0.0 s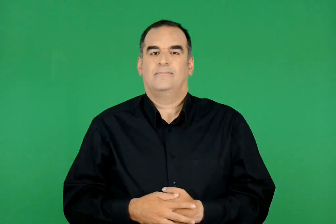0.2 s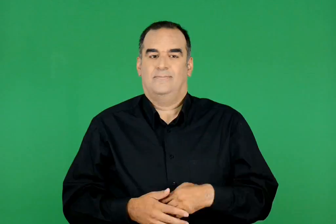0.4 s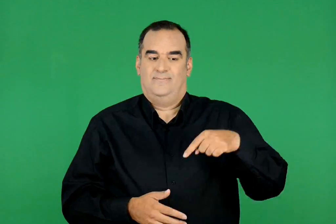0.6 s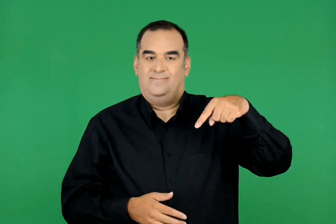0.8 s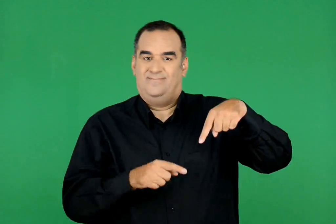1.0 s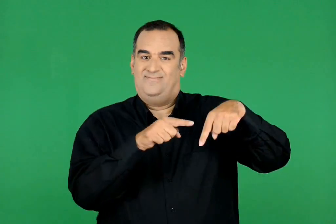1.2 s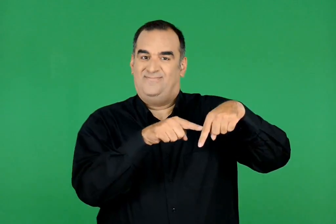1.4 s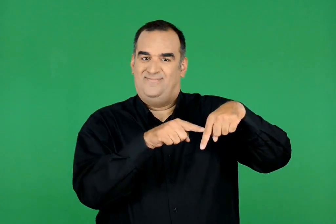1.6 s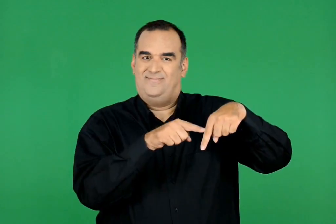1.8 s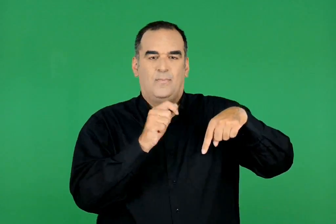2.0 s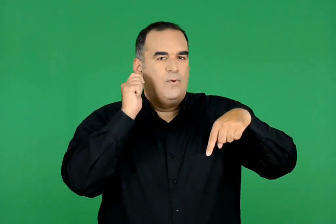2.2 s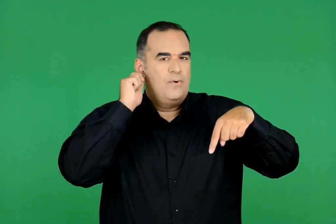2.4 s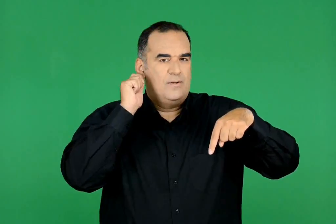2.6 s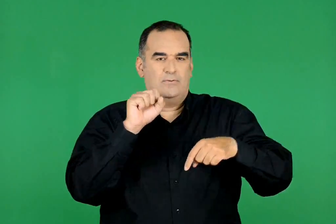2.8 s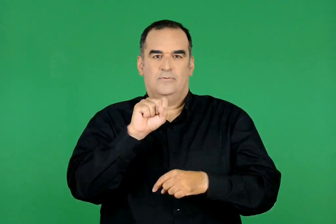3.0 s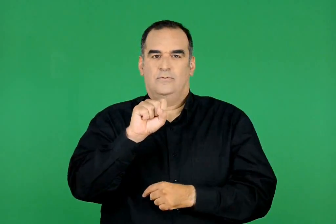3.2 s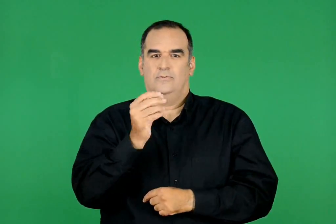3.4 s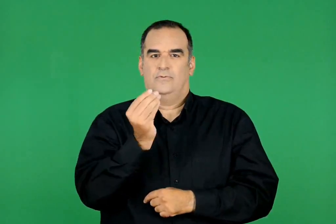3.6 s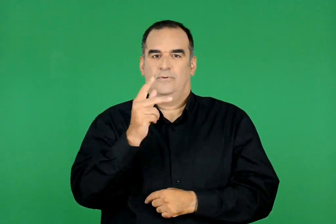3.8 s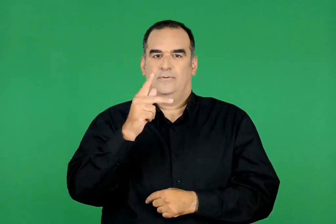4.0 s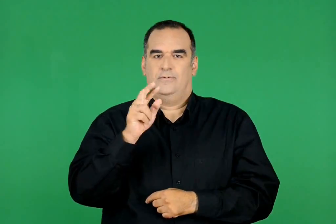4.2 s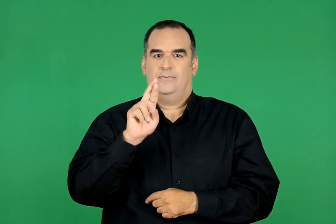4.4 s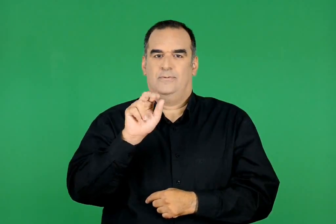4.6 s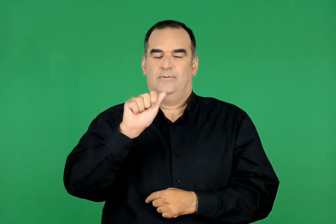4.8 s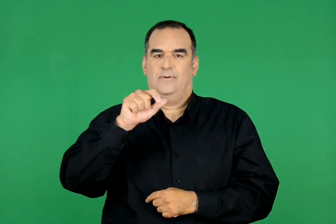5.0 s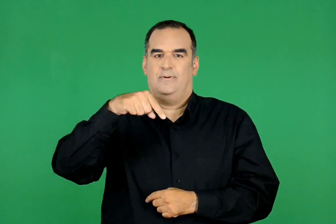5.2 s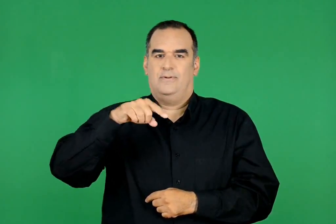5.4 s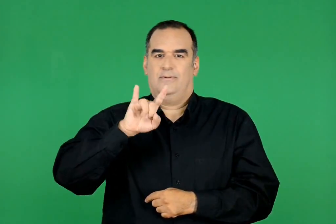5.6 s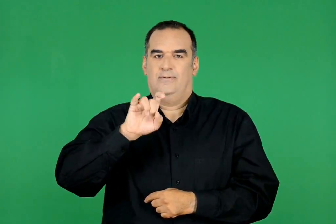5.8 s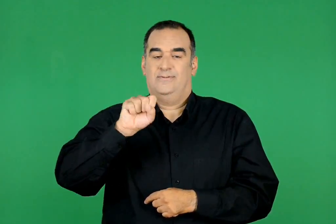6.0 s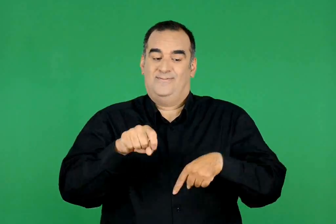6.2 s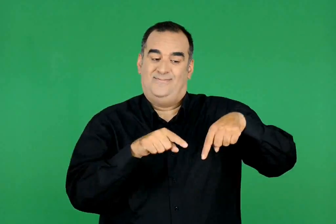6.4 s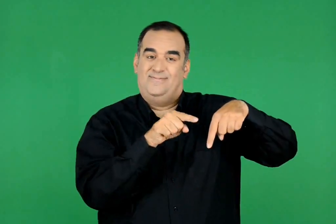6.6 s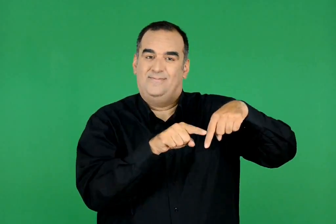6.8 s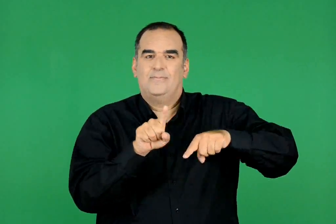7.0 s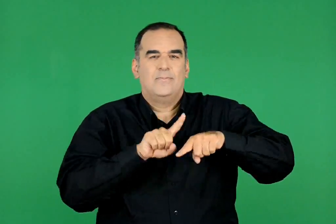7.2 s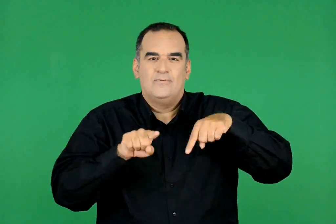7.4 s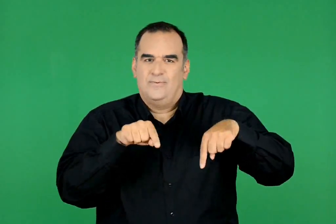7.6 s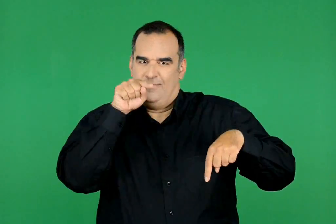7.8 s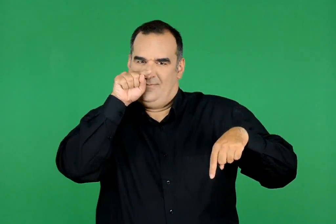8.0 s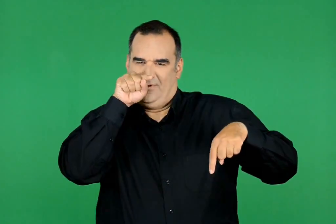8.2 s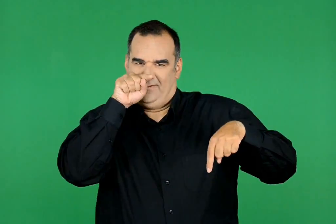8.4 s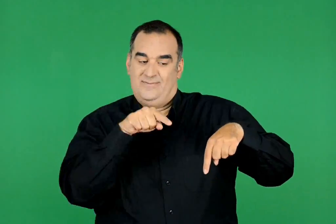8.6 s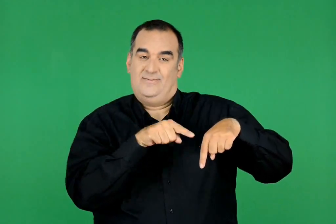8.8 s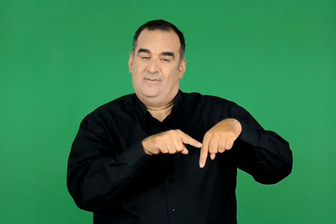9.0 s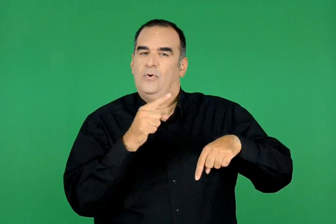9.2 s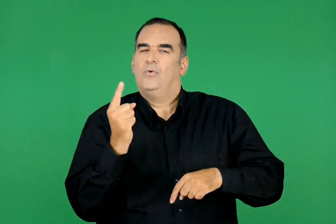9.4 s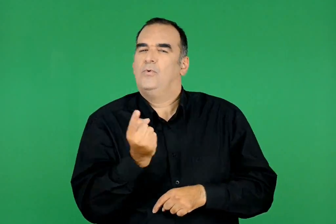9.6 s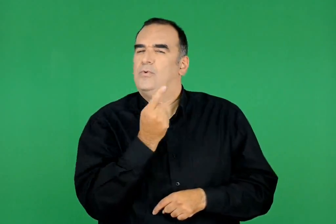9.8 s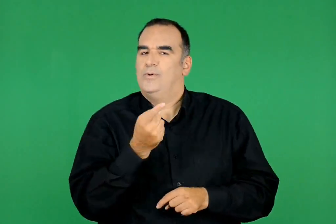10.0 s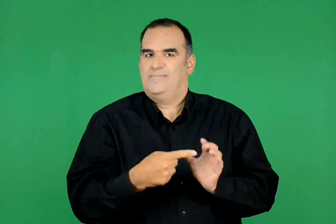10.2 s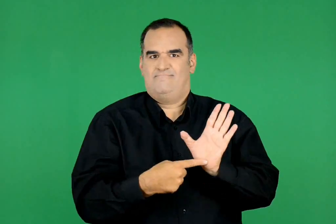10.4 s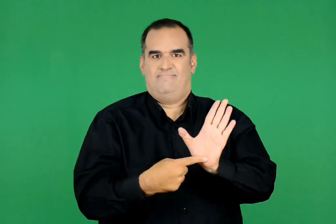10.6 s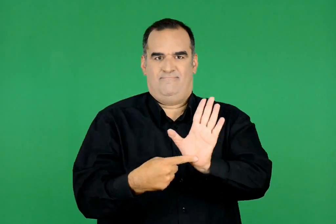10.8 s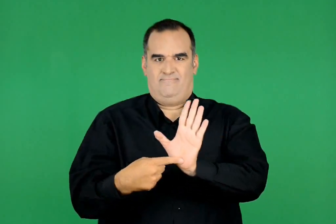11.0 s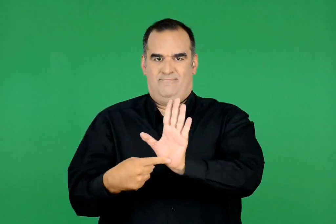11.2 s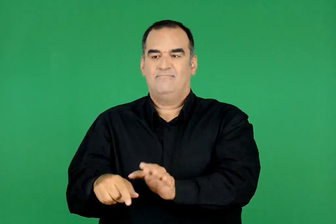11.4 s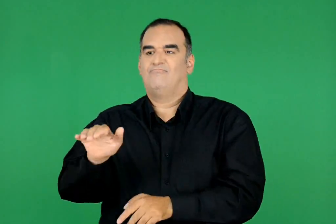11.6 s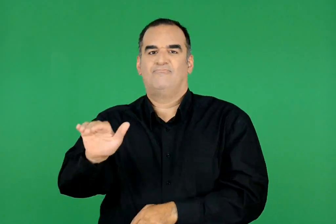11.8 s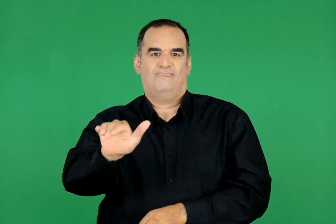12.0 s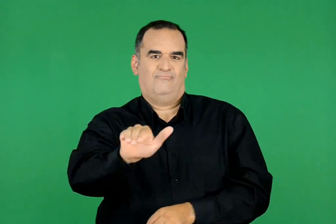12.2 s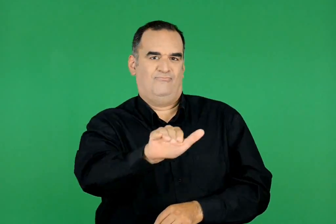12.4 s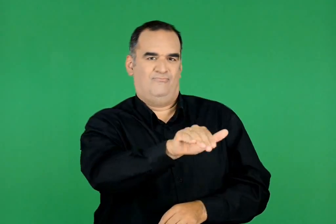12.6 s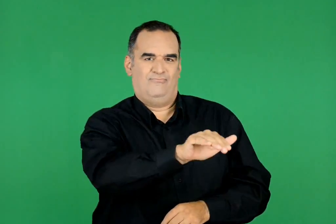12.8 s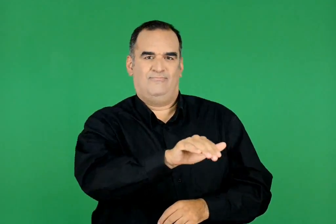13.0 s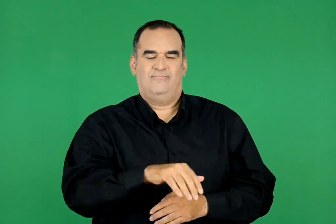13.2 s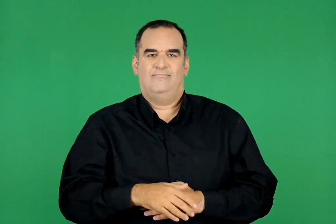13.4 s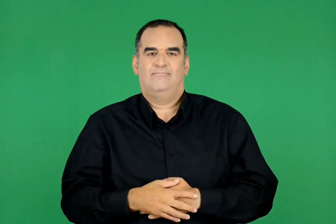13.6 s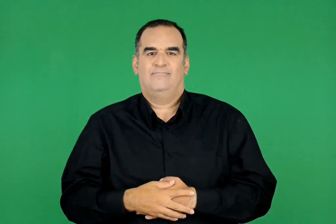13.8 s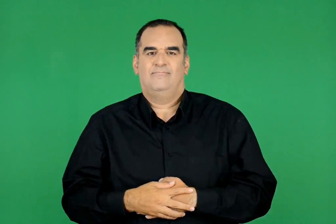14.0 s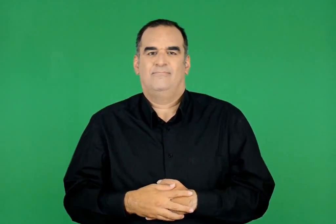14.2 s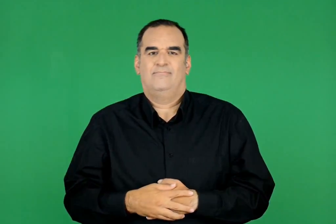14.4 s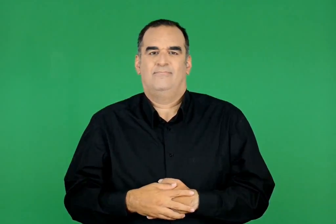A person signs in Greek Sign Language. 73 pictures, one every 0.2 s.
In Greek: ο σωκράτης παρουσιάζει και ρωτά
